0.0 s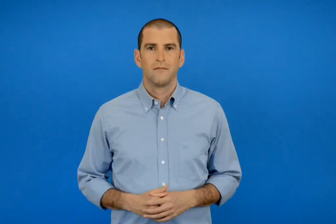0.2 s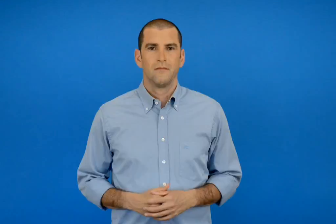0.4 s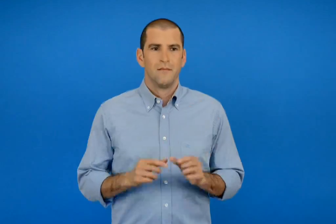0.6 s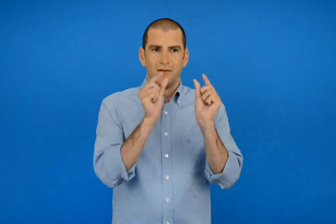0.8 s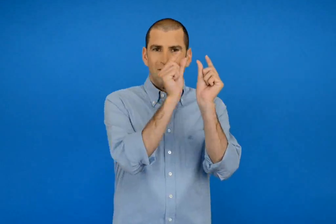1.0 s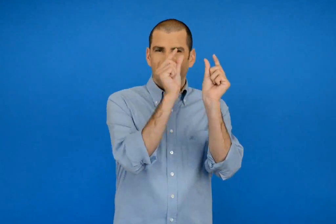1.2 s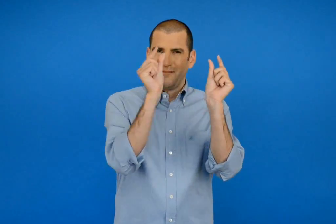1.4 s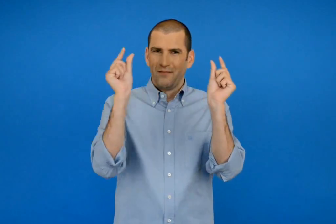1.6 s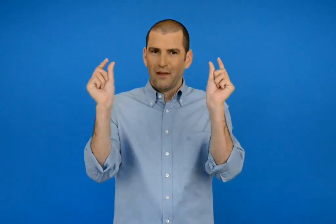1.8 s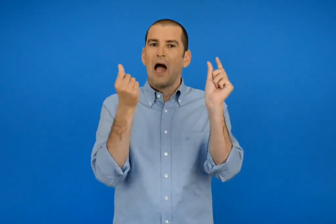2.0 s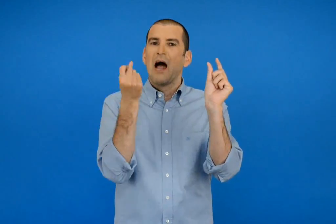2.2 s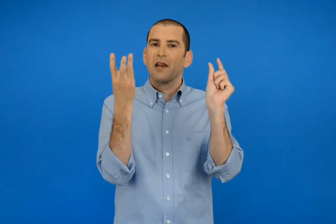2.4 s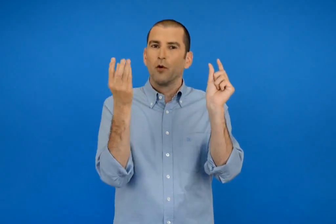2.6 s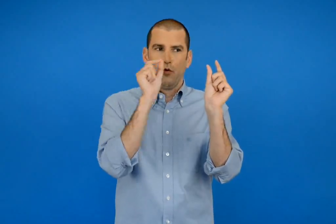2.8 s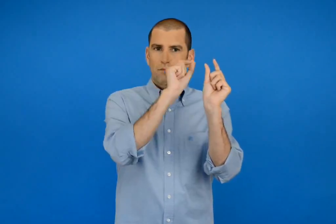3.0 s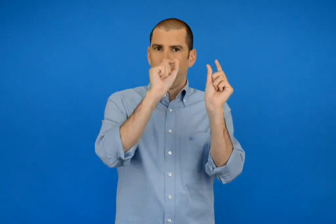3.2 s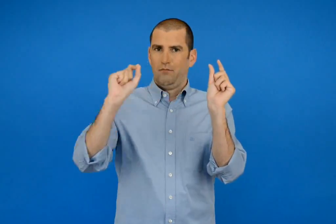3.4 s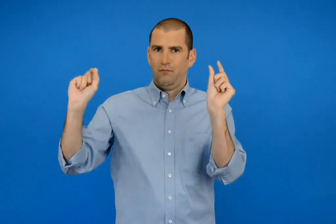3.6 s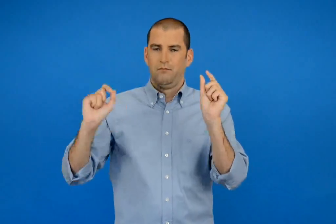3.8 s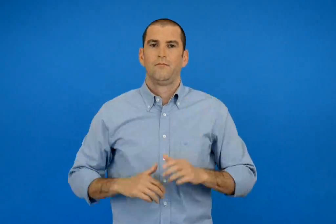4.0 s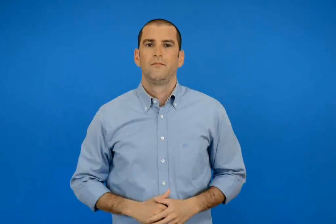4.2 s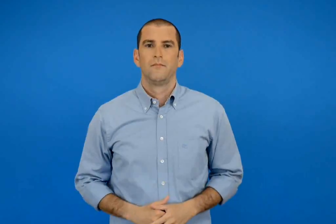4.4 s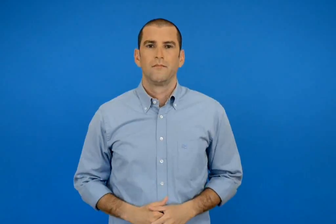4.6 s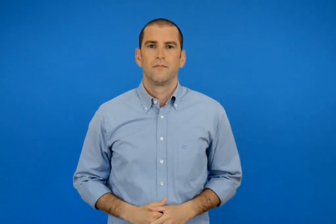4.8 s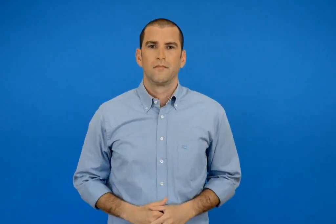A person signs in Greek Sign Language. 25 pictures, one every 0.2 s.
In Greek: σχηματίζω και γράφω τον αριθμό
